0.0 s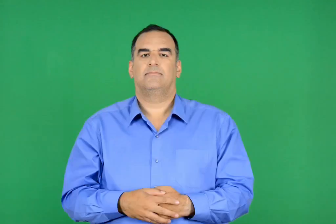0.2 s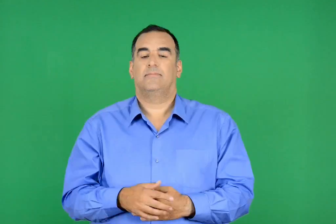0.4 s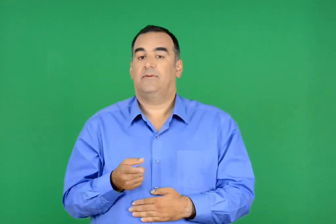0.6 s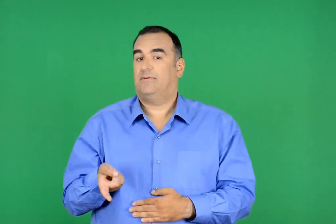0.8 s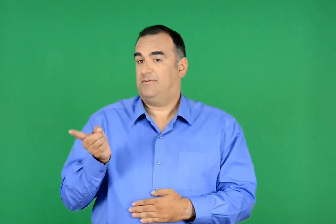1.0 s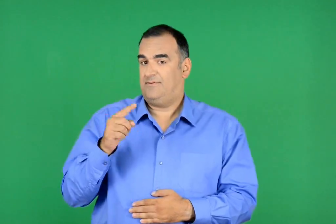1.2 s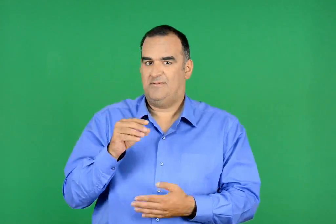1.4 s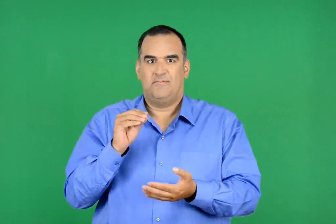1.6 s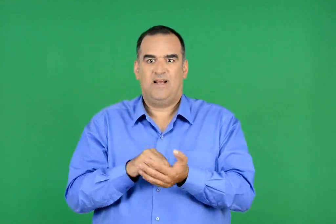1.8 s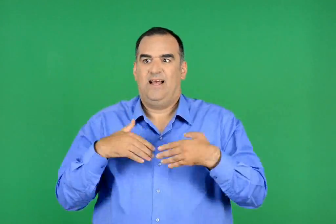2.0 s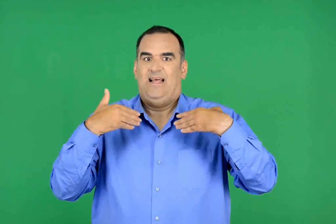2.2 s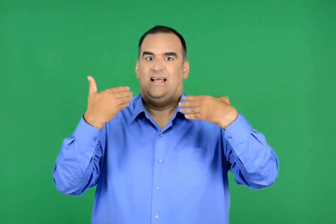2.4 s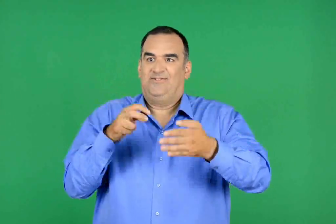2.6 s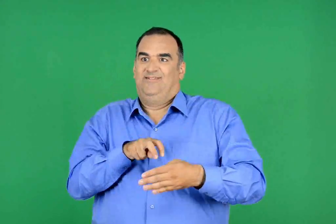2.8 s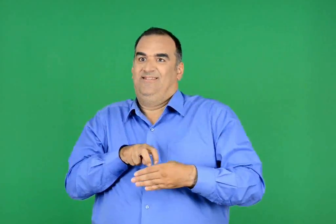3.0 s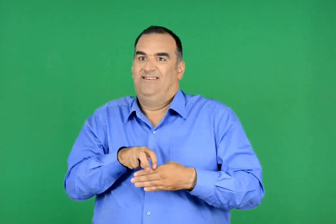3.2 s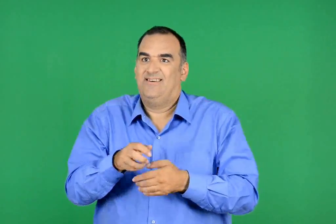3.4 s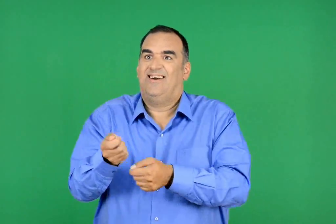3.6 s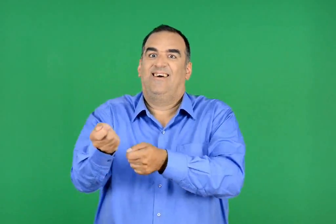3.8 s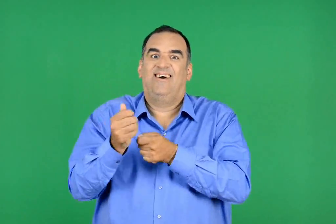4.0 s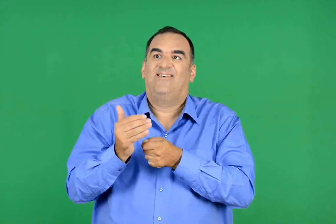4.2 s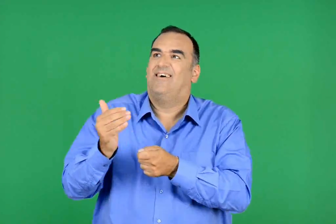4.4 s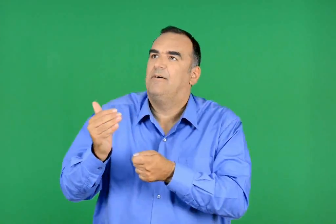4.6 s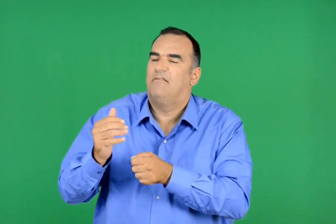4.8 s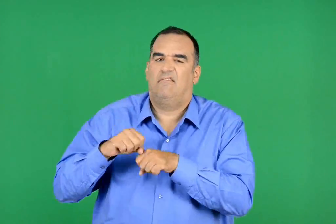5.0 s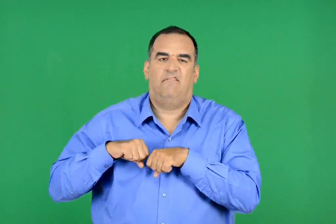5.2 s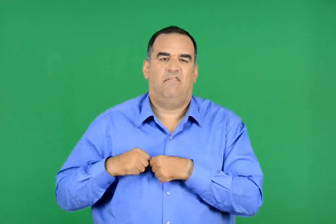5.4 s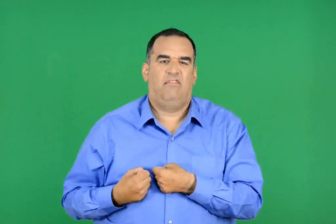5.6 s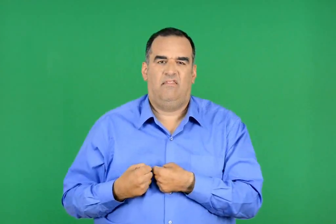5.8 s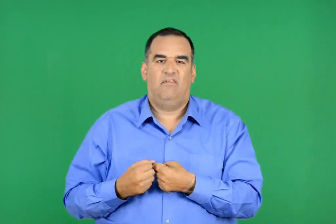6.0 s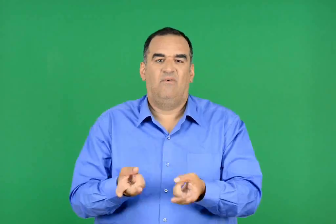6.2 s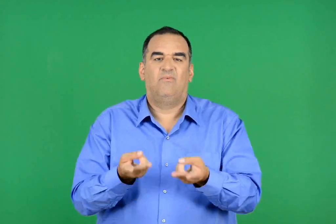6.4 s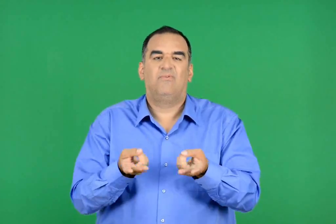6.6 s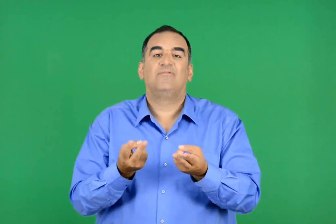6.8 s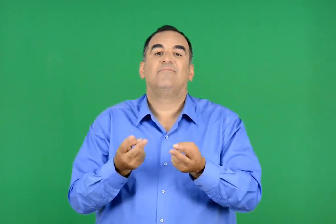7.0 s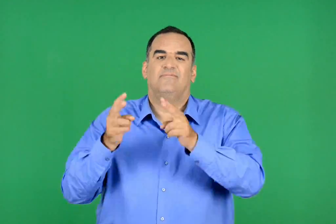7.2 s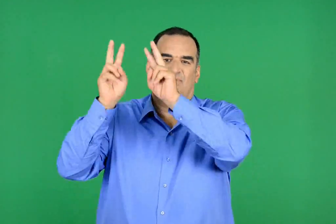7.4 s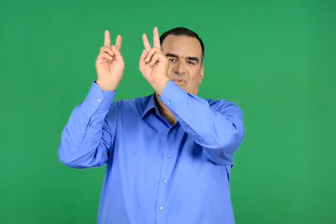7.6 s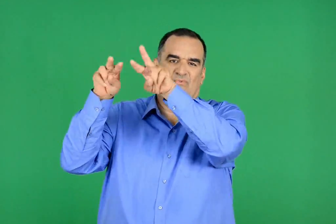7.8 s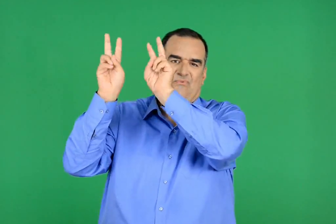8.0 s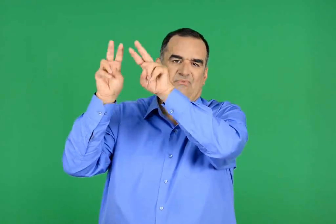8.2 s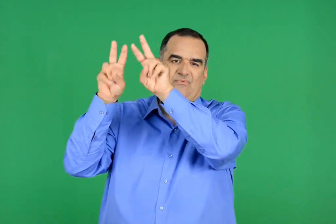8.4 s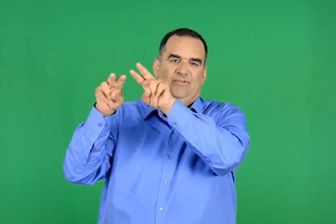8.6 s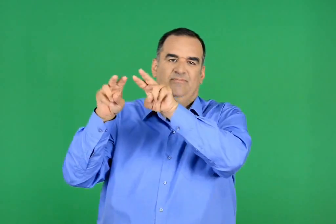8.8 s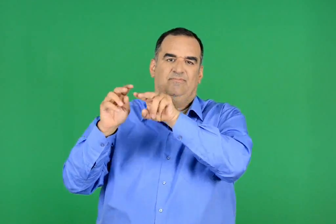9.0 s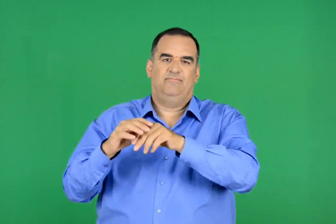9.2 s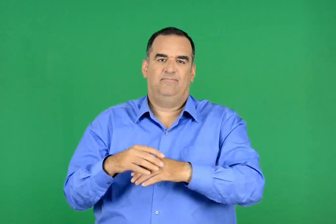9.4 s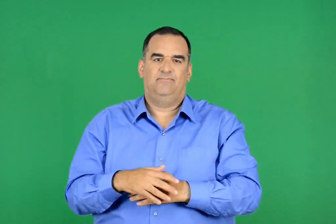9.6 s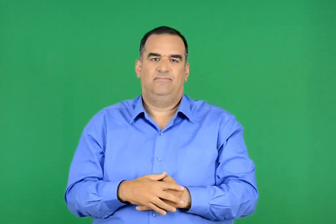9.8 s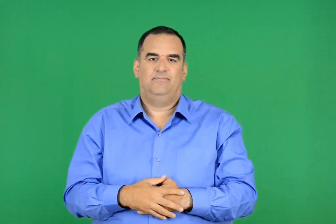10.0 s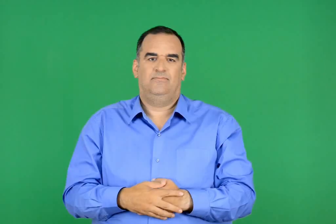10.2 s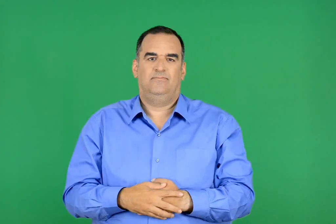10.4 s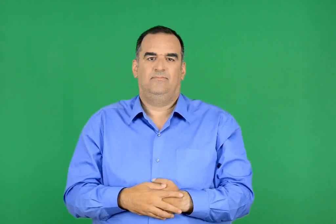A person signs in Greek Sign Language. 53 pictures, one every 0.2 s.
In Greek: την επομένη σαν βγήκαν να πετάξουν το χαρταετό απογοητεύτηκαν. ο αέρας φυσούσε από το βορρά
